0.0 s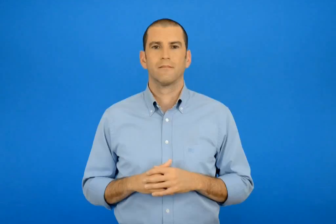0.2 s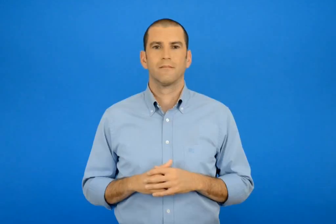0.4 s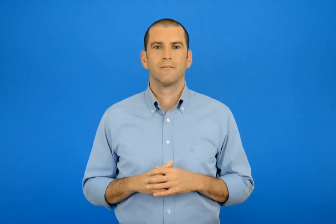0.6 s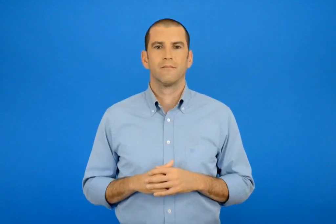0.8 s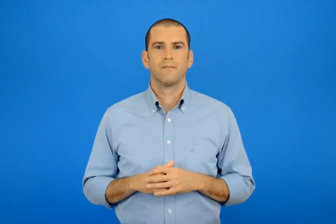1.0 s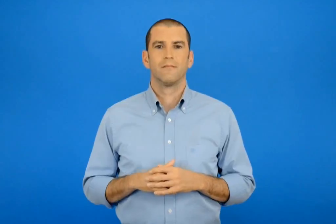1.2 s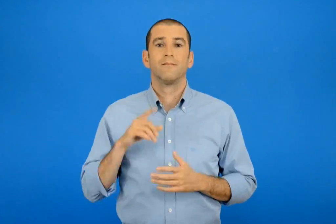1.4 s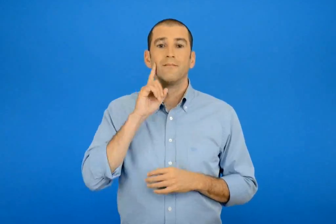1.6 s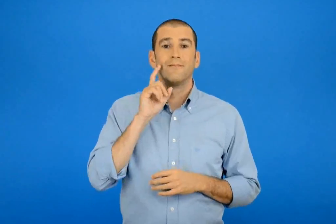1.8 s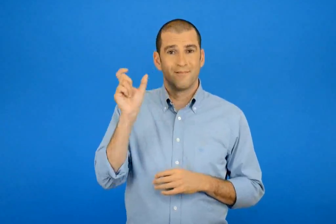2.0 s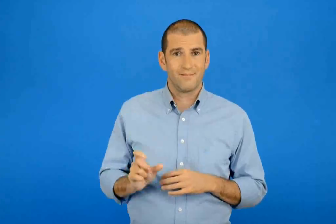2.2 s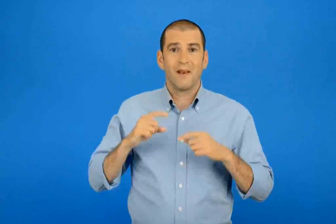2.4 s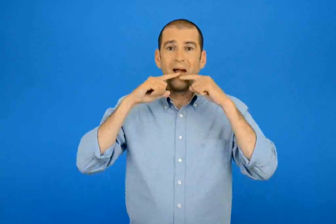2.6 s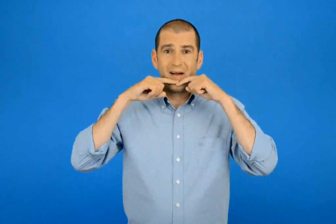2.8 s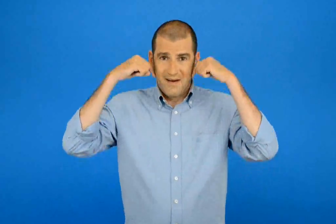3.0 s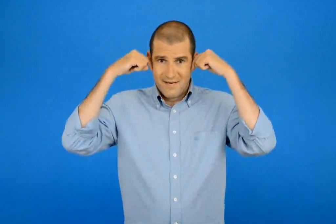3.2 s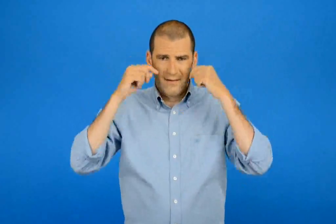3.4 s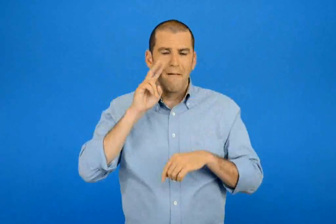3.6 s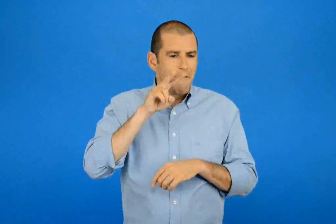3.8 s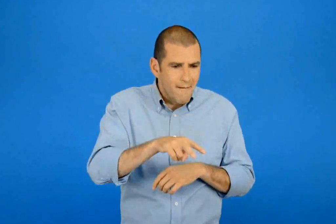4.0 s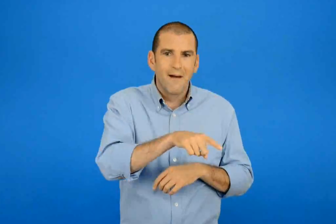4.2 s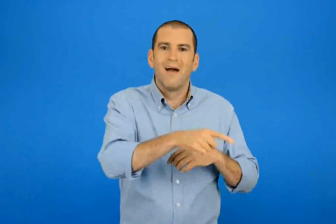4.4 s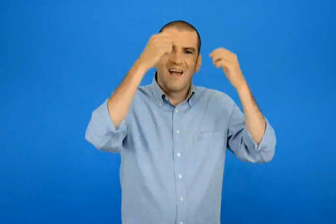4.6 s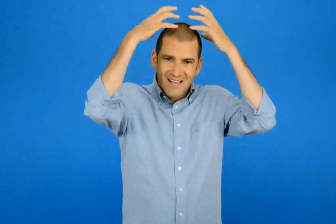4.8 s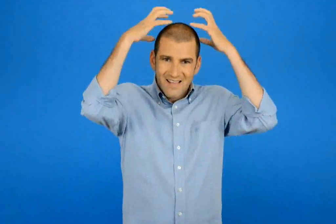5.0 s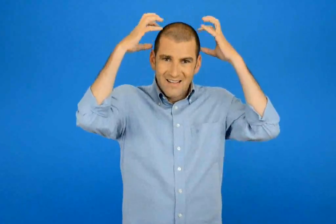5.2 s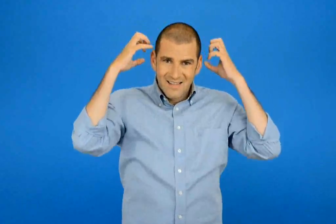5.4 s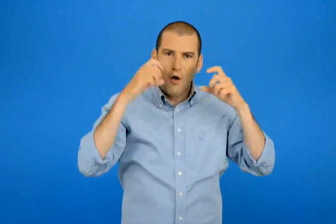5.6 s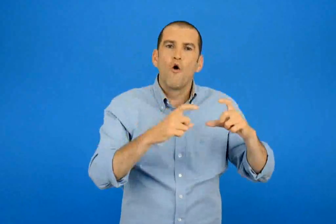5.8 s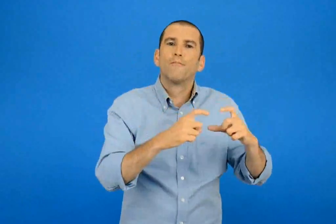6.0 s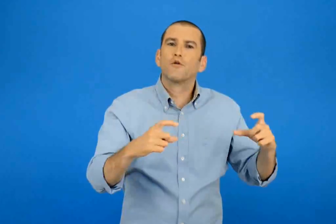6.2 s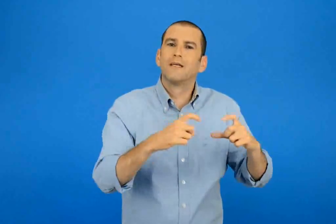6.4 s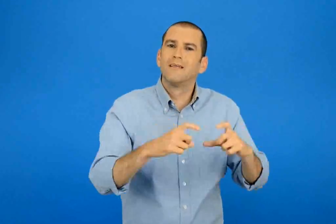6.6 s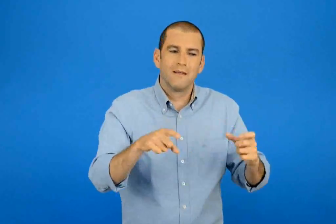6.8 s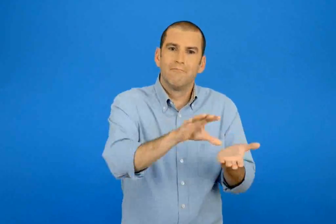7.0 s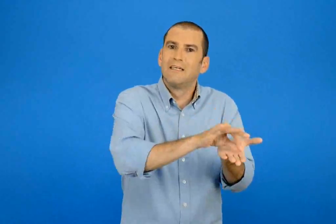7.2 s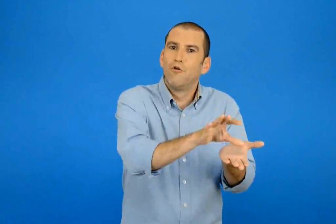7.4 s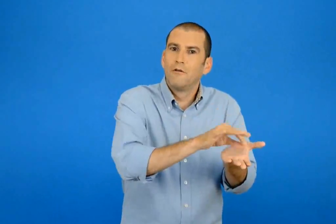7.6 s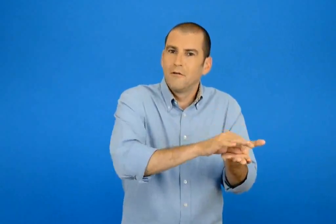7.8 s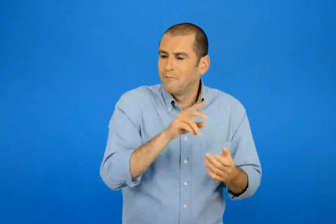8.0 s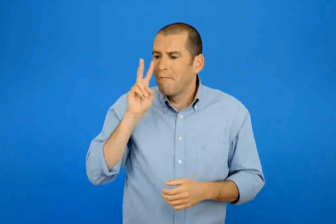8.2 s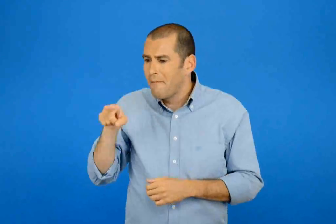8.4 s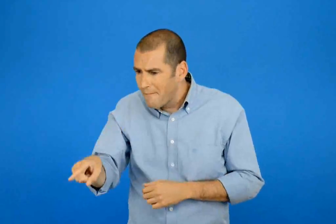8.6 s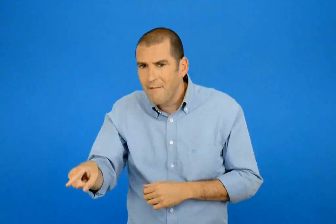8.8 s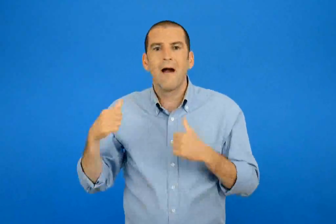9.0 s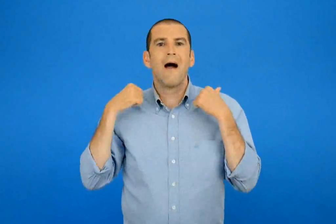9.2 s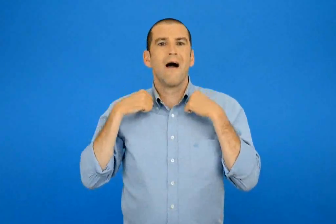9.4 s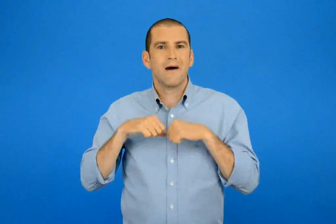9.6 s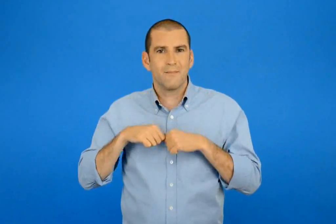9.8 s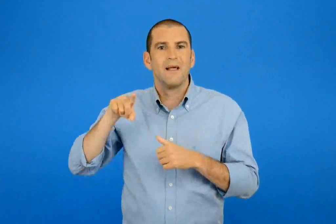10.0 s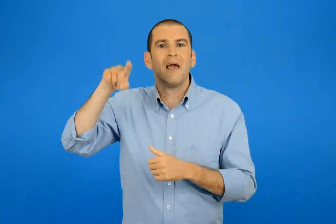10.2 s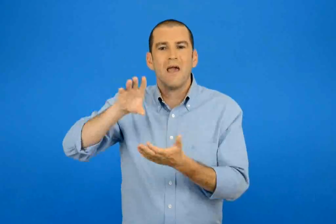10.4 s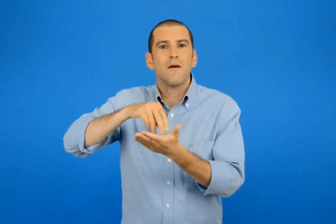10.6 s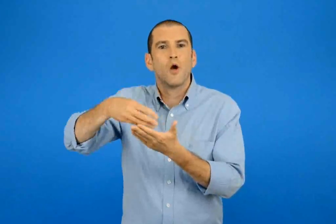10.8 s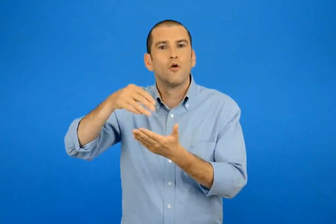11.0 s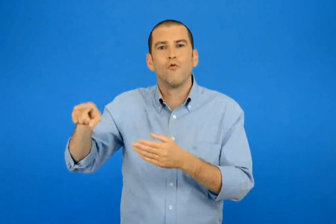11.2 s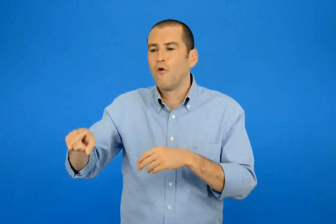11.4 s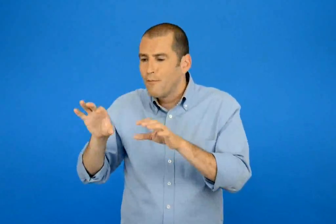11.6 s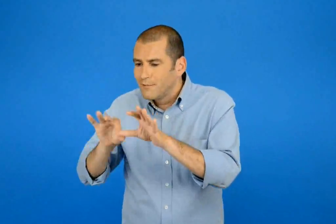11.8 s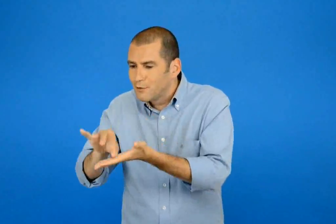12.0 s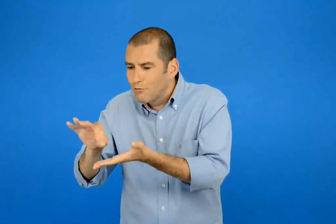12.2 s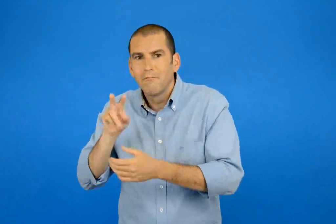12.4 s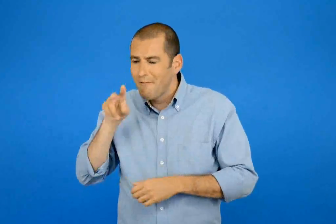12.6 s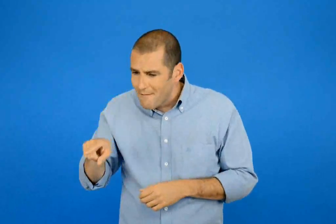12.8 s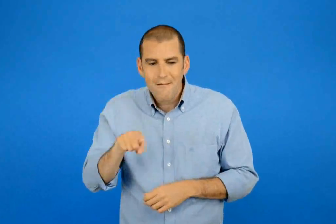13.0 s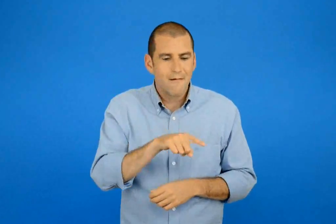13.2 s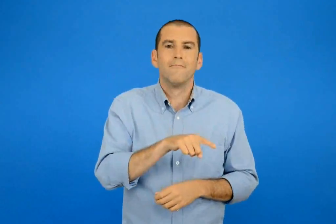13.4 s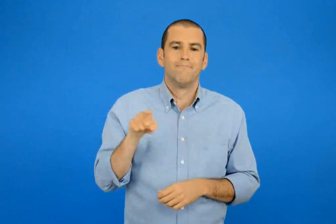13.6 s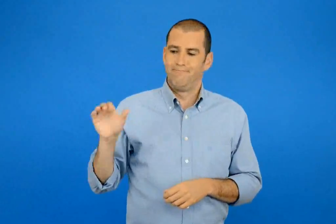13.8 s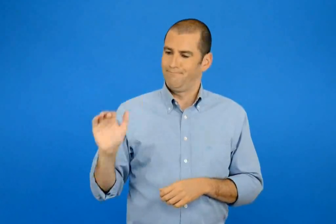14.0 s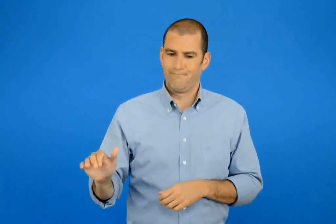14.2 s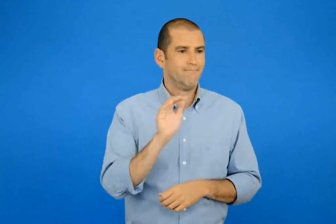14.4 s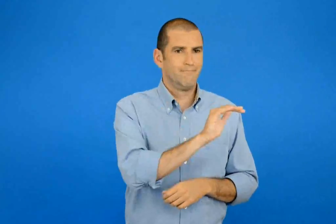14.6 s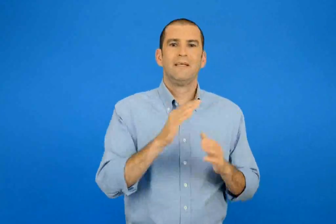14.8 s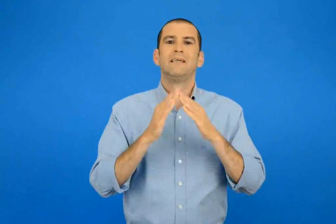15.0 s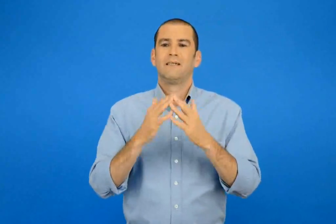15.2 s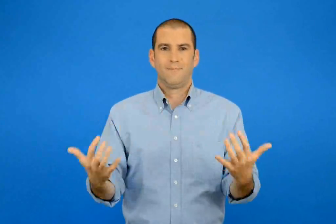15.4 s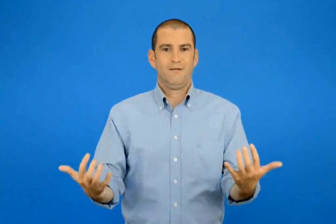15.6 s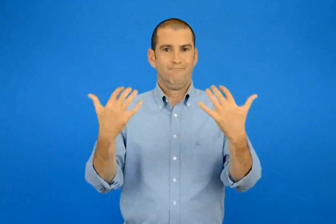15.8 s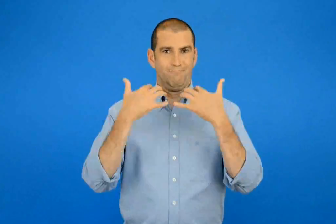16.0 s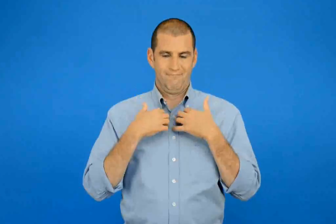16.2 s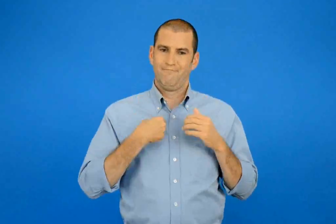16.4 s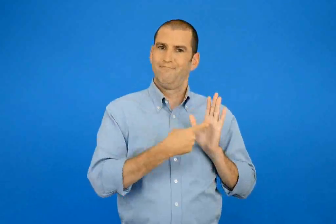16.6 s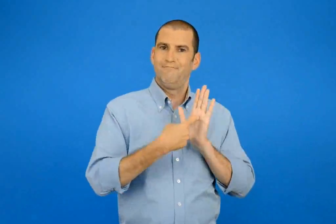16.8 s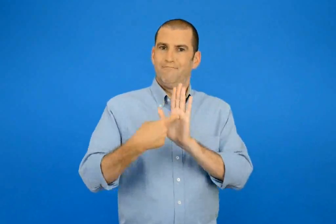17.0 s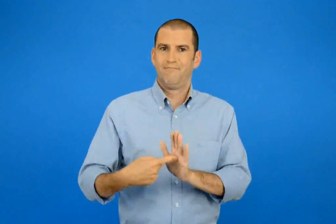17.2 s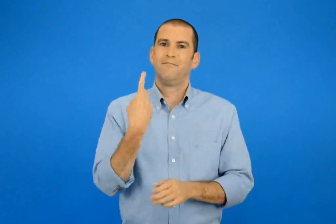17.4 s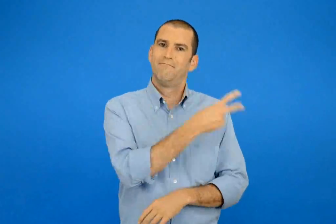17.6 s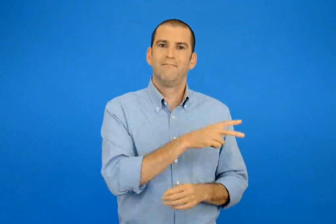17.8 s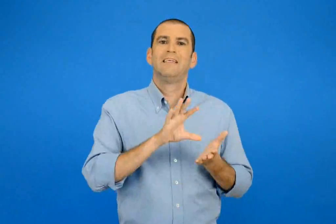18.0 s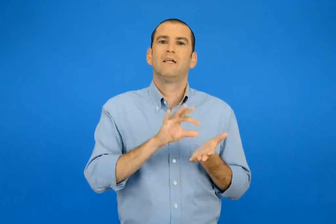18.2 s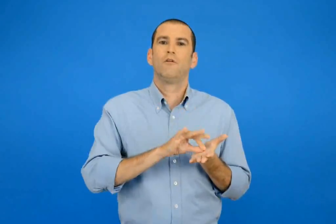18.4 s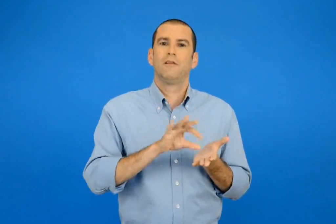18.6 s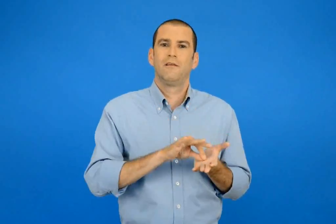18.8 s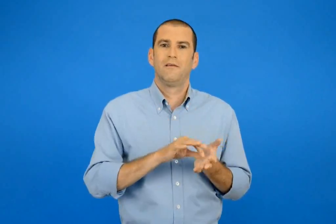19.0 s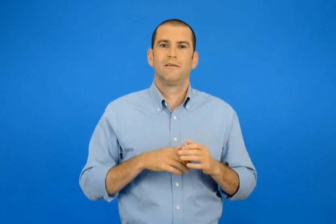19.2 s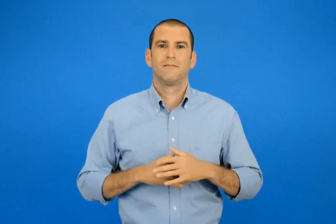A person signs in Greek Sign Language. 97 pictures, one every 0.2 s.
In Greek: η χαρά είδε τη συλλογή προσκλήσεων της γαλήνης και τη συλλογή ημερολογίων του αρμπεν και τους κάλεσε στο σπίτι της για να τους δείξει τη δική της συλλογή
